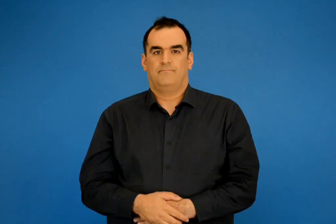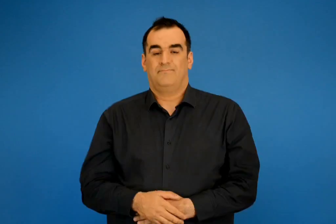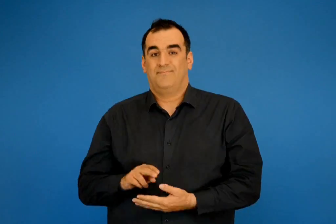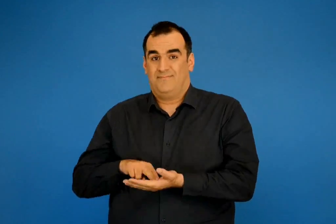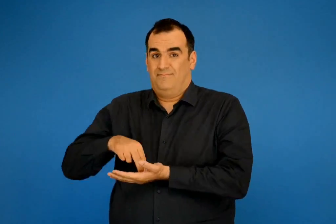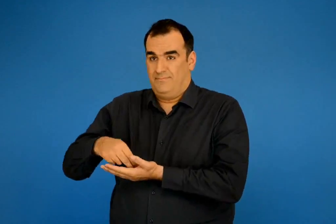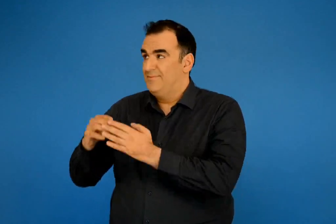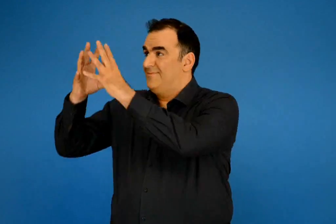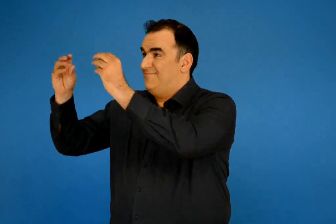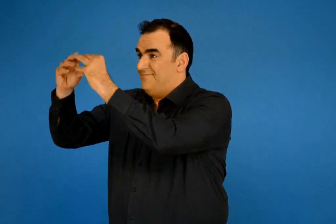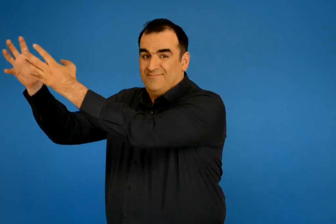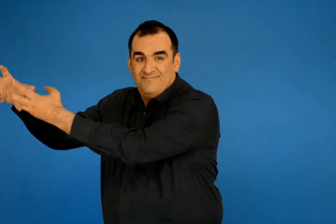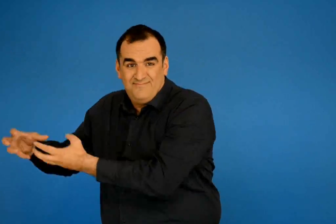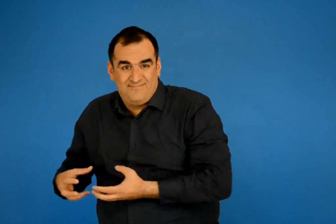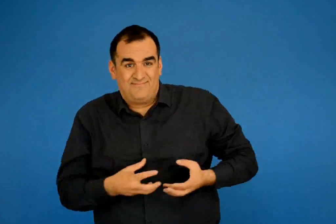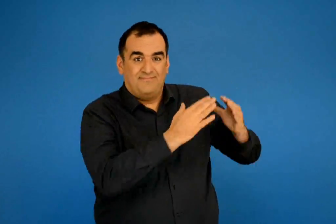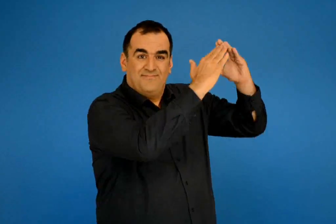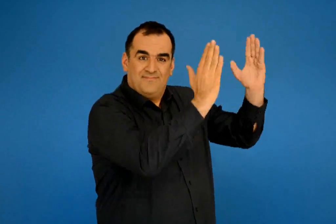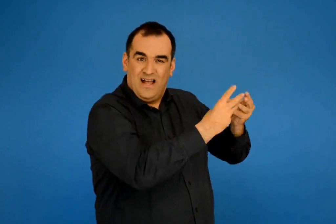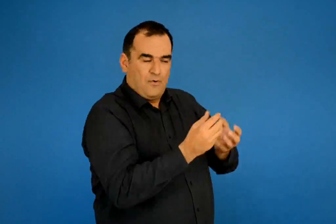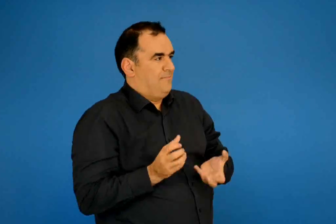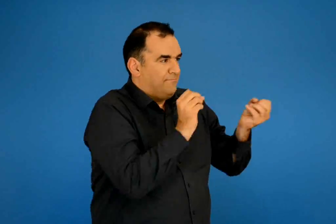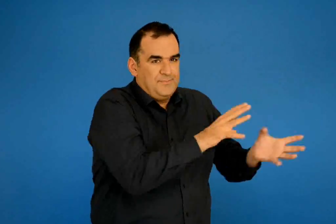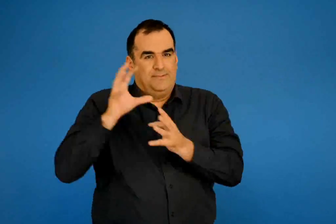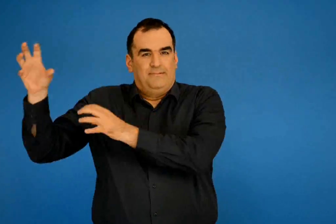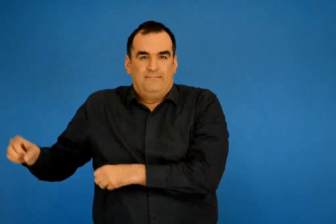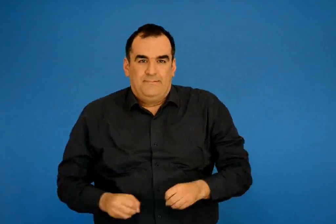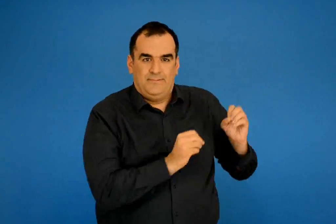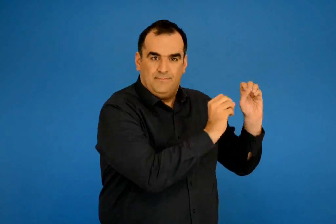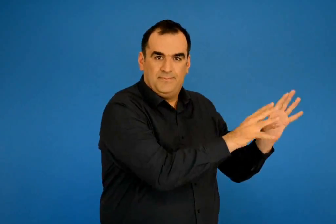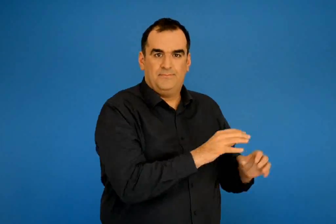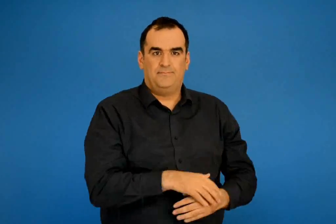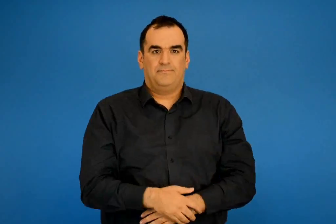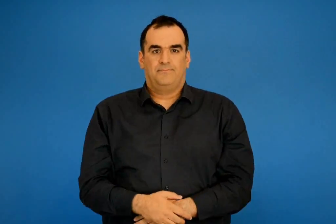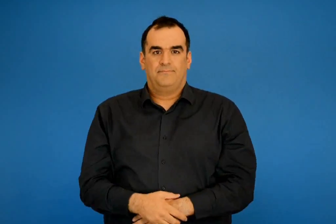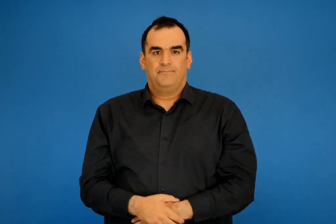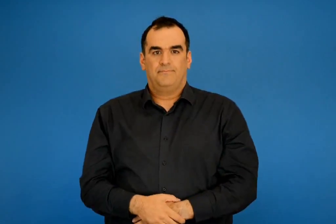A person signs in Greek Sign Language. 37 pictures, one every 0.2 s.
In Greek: σηκώθηκε λοιπόν για να μεταφέρει μερικά σακιά σιταριού στο γειτονικό αχυρώνα
